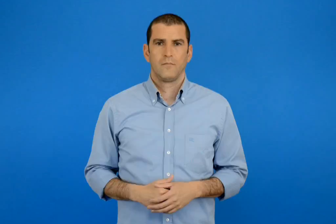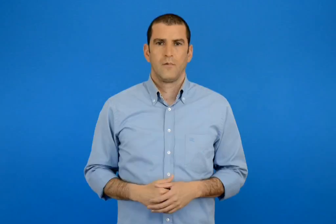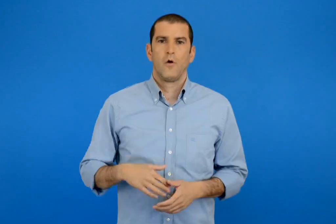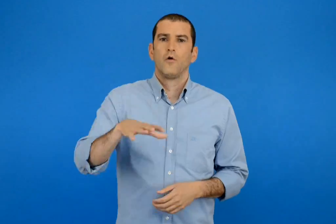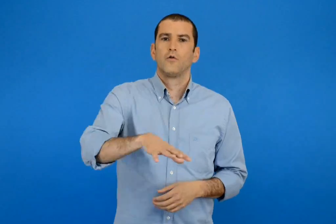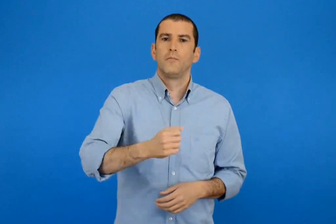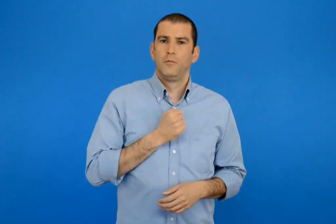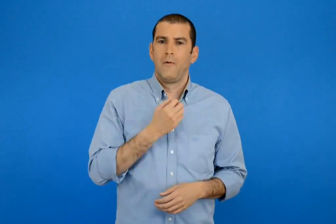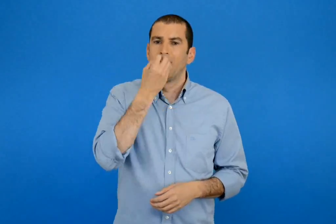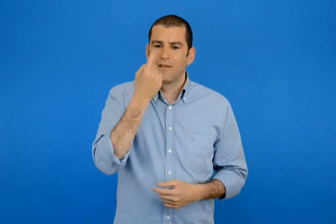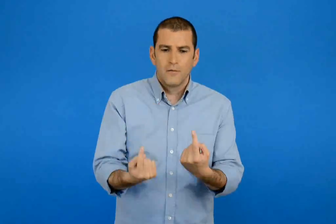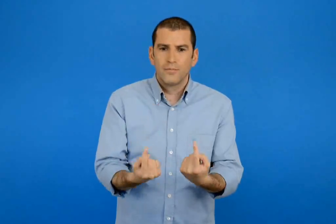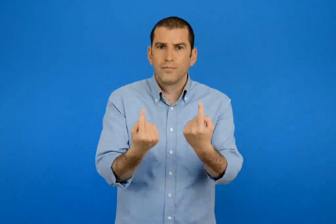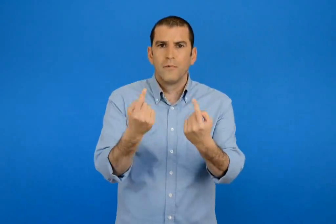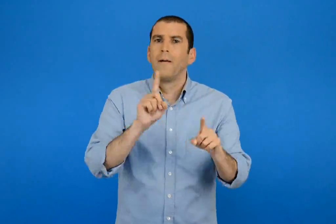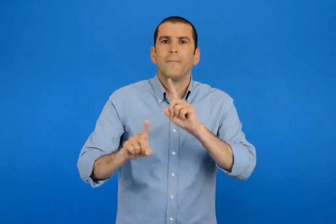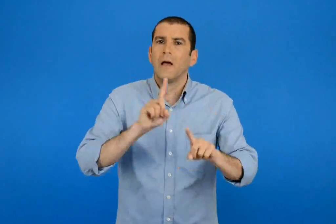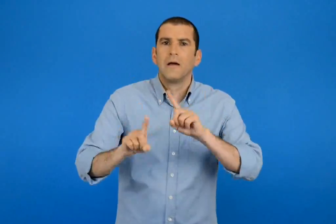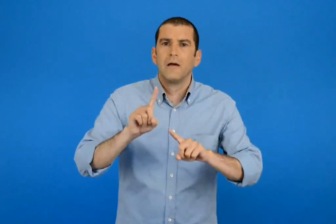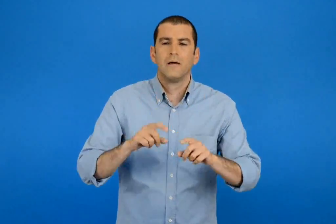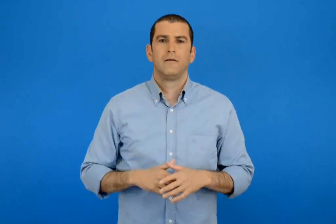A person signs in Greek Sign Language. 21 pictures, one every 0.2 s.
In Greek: ποια φυτά ζουν στον τόπο μου ;
